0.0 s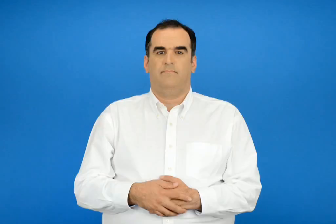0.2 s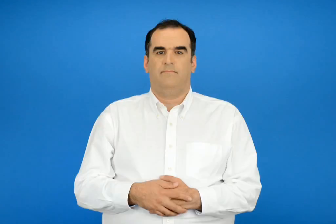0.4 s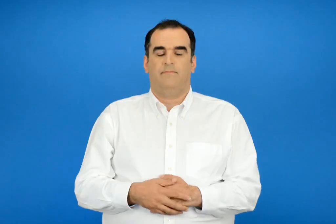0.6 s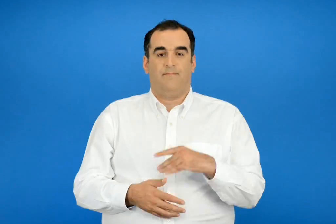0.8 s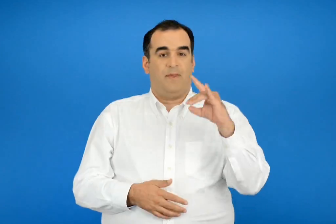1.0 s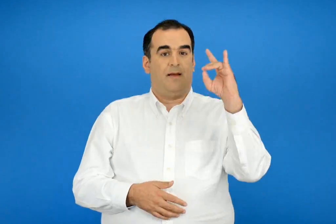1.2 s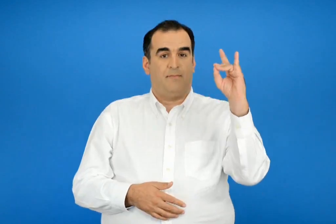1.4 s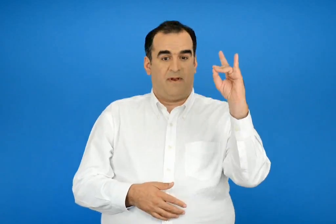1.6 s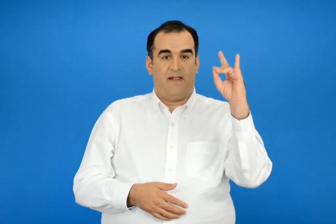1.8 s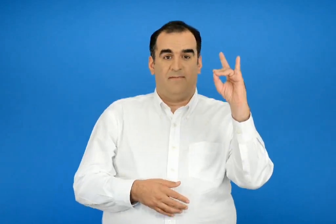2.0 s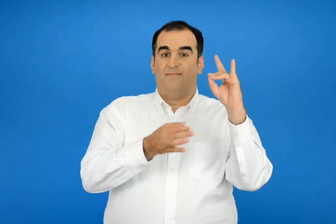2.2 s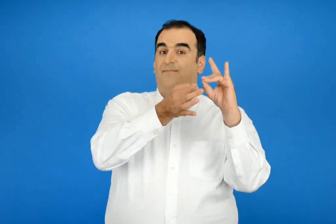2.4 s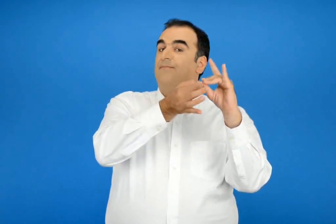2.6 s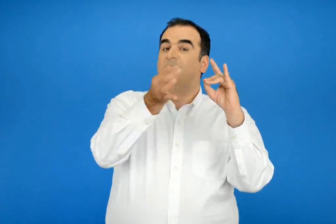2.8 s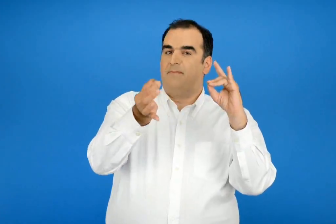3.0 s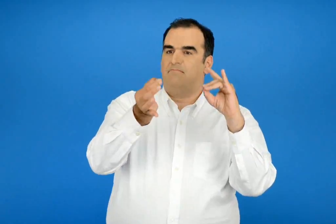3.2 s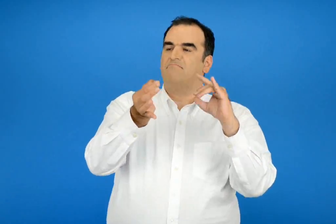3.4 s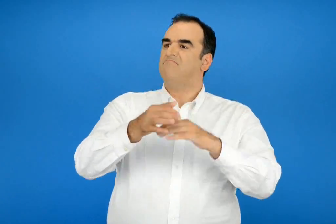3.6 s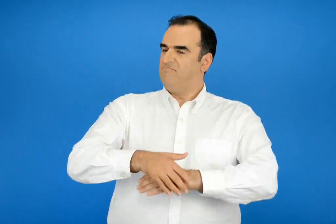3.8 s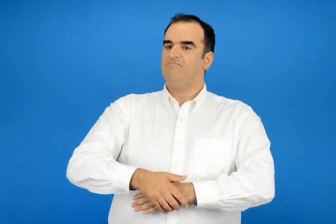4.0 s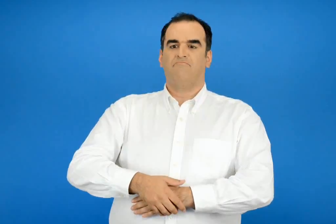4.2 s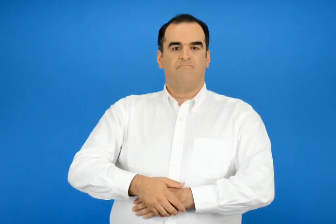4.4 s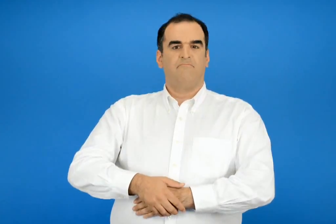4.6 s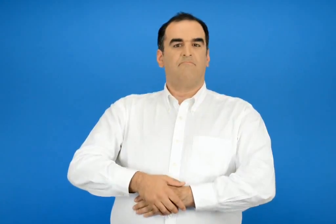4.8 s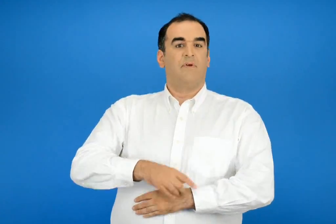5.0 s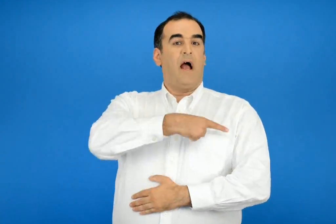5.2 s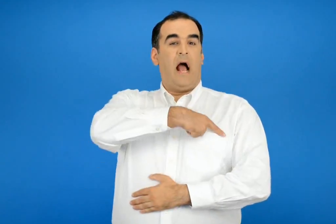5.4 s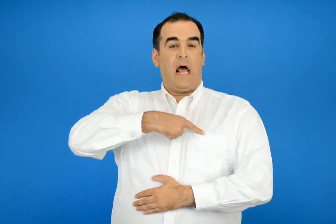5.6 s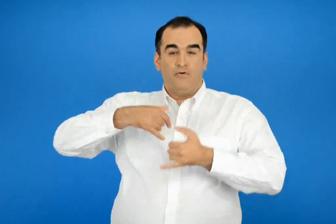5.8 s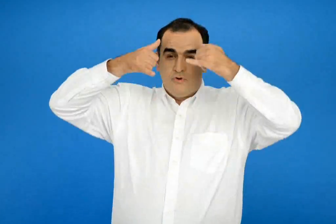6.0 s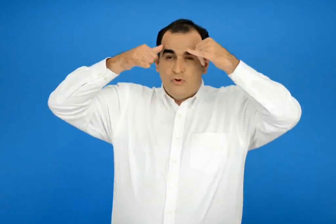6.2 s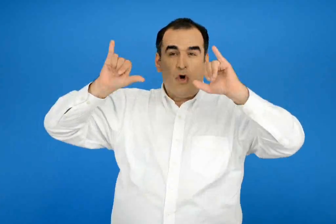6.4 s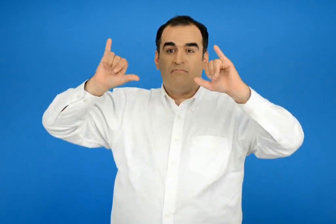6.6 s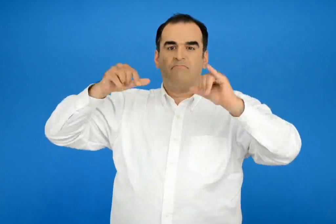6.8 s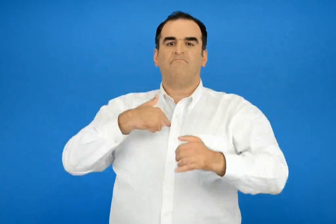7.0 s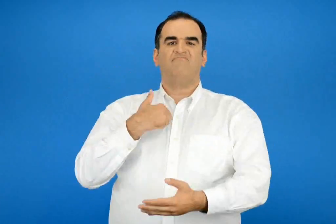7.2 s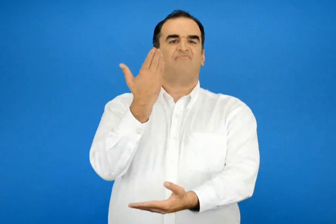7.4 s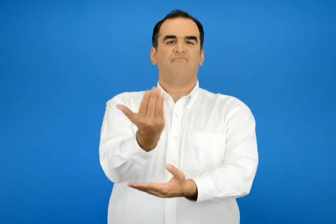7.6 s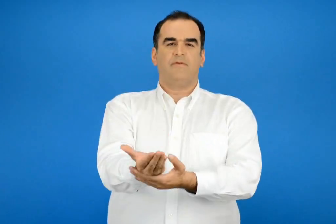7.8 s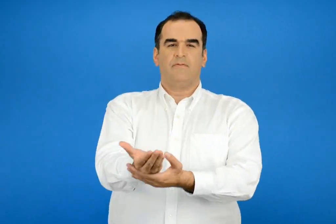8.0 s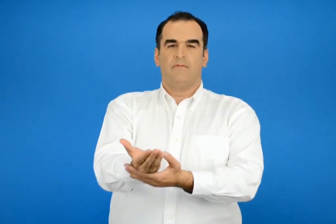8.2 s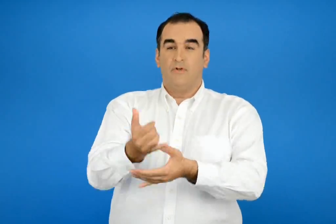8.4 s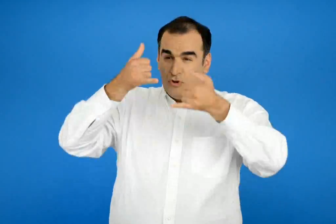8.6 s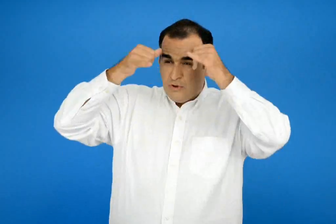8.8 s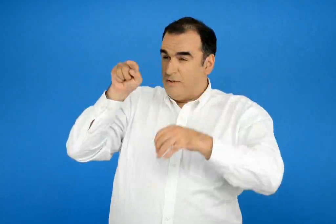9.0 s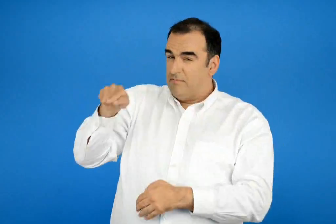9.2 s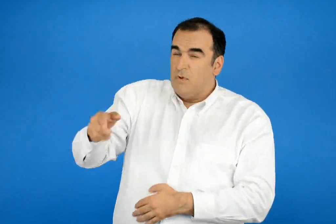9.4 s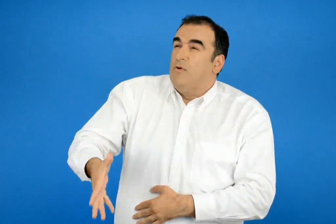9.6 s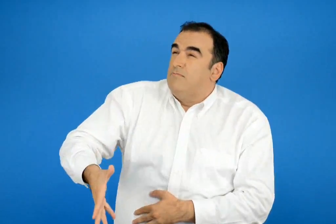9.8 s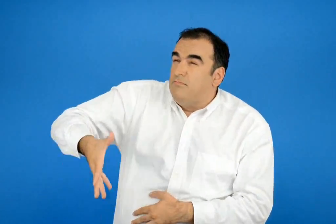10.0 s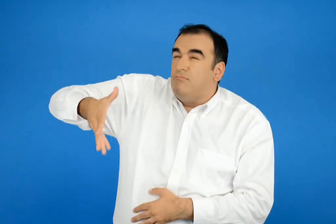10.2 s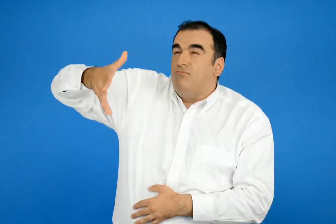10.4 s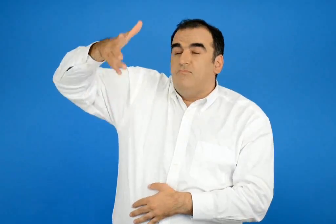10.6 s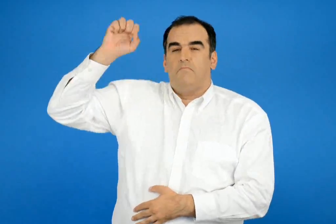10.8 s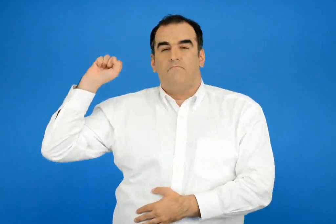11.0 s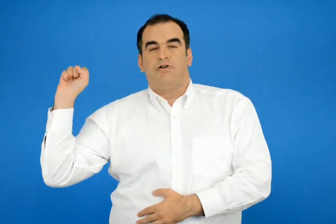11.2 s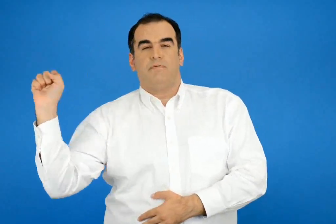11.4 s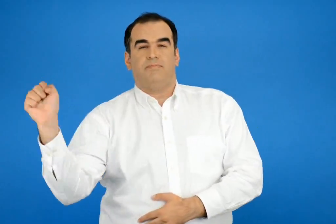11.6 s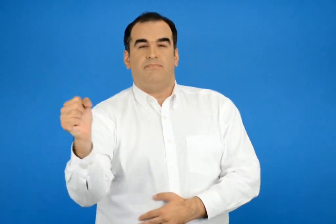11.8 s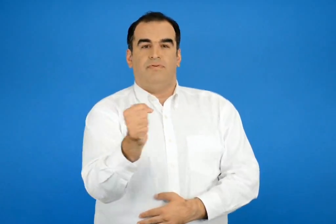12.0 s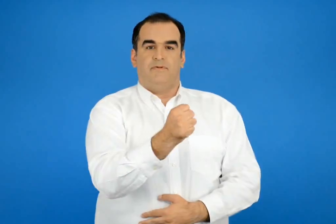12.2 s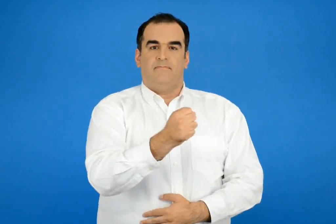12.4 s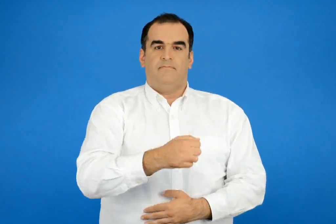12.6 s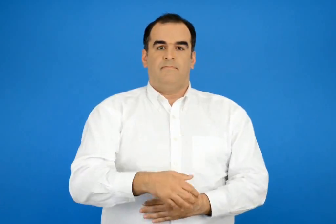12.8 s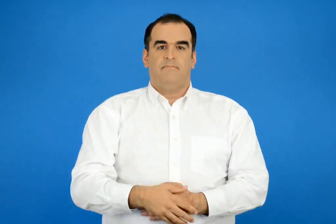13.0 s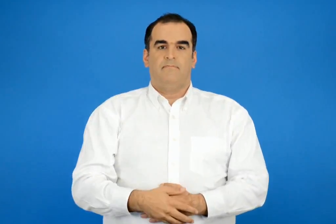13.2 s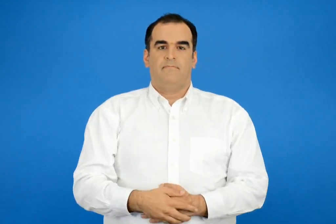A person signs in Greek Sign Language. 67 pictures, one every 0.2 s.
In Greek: προτείνω να κάνουμε αρχηγό το πιο ψηλό ζώο είπε η καμηλοπάρδαλη
